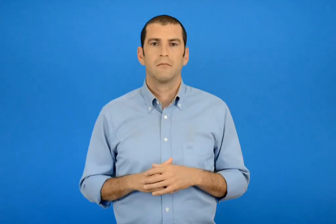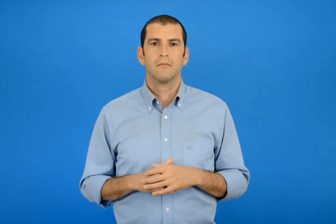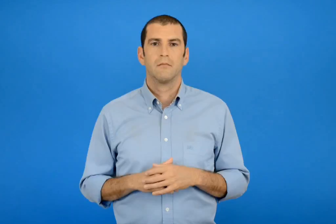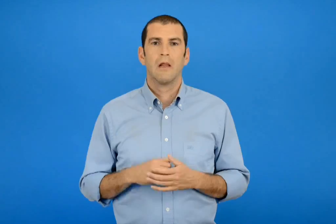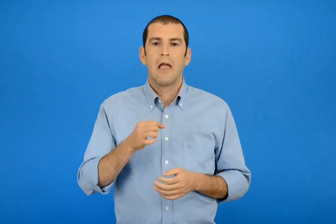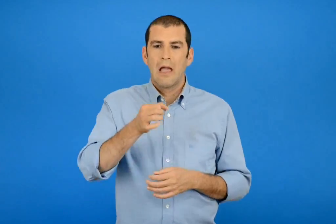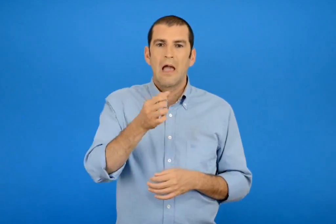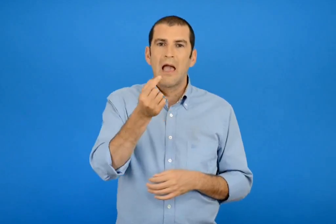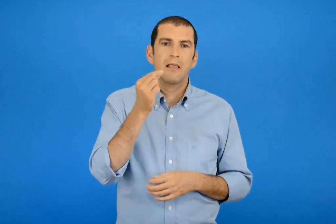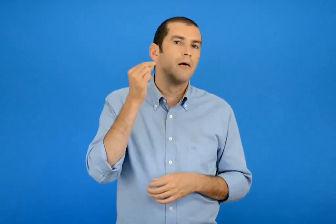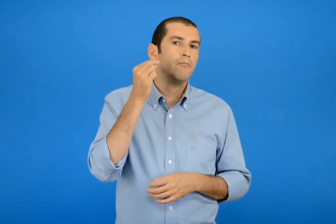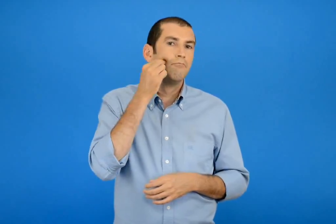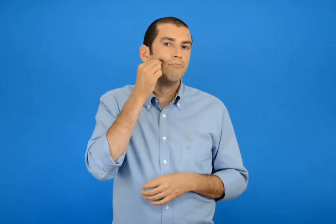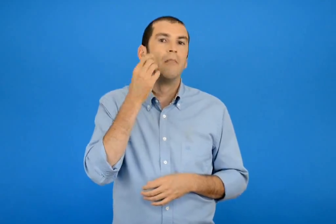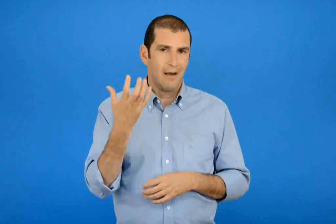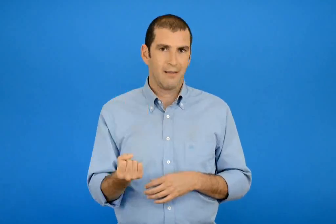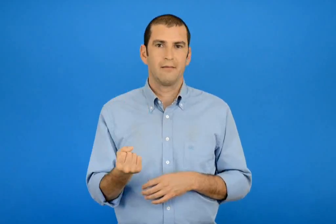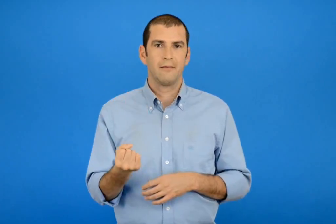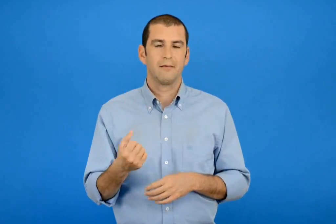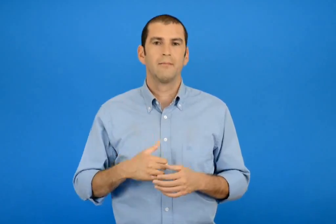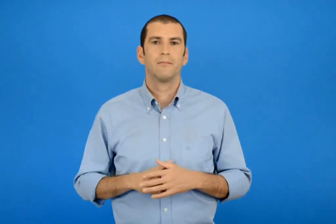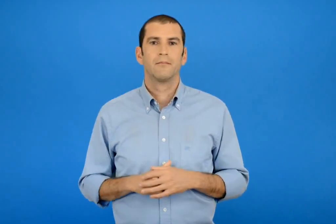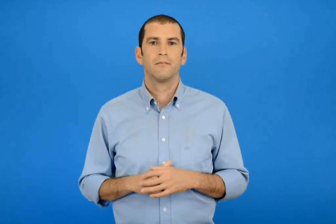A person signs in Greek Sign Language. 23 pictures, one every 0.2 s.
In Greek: έχει μια ελιά στο μάγουλο
